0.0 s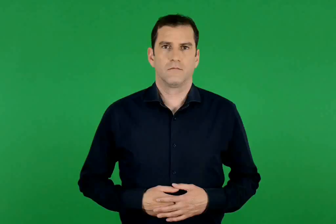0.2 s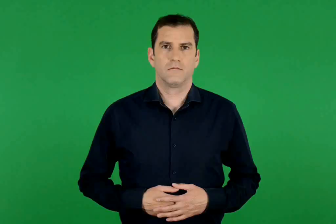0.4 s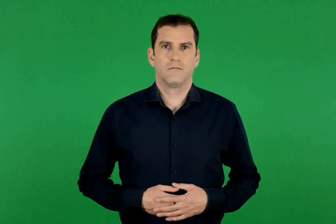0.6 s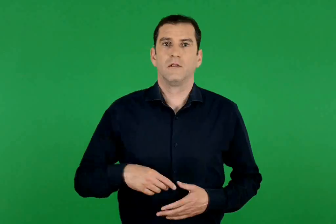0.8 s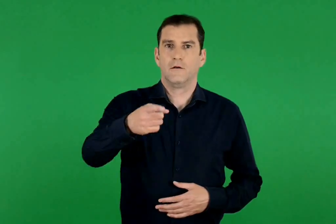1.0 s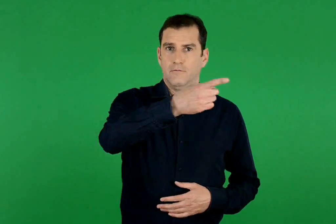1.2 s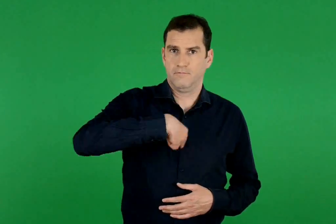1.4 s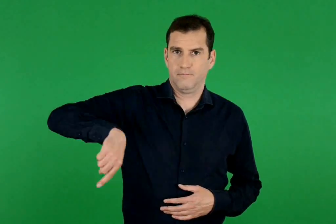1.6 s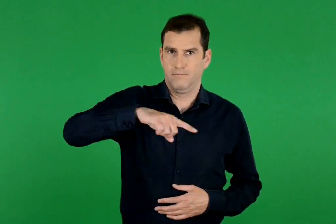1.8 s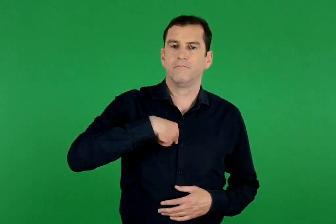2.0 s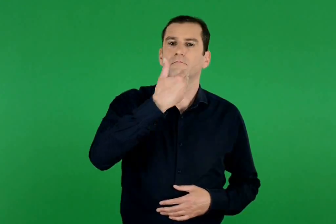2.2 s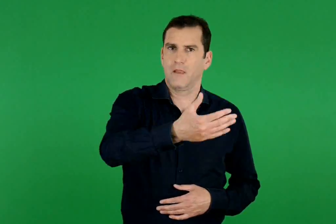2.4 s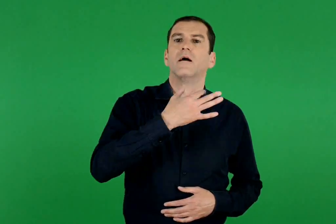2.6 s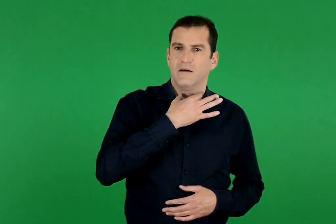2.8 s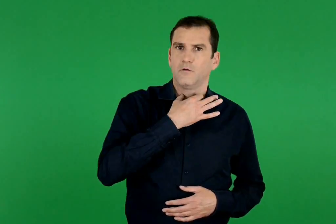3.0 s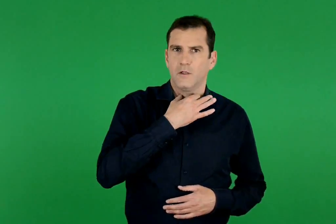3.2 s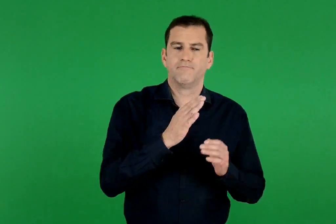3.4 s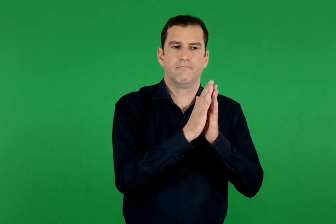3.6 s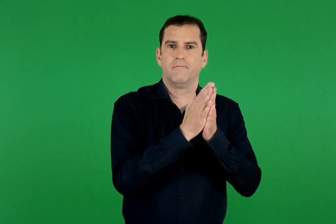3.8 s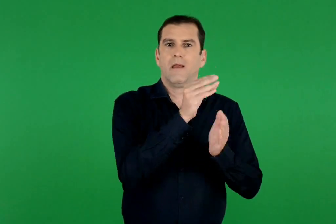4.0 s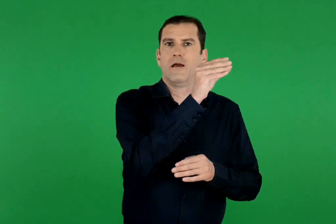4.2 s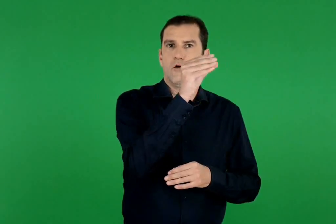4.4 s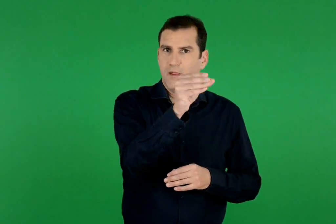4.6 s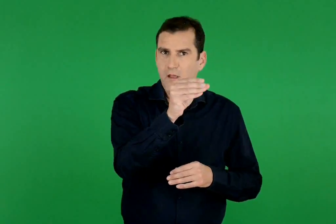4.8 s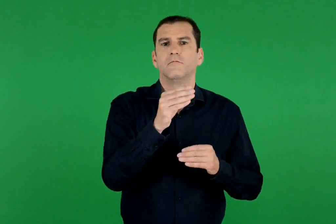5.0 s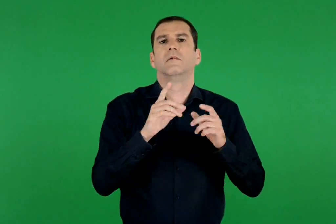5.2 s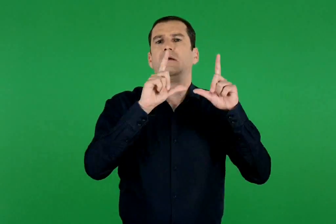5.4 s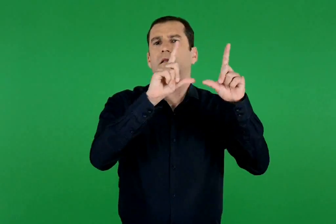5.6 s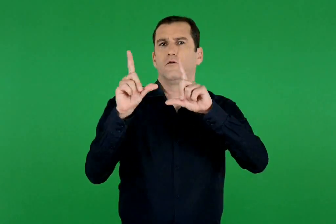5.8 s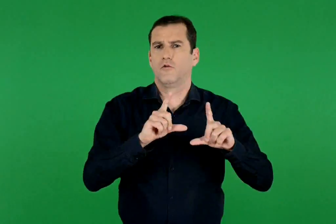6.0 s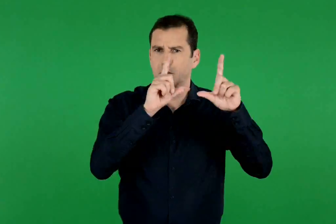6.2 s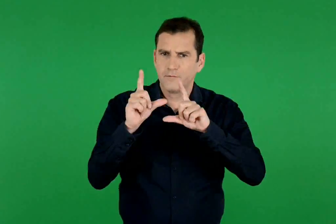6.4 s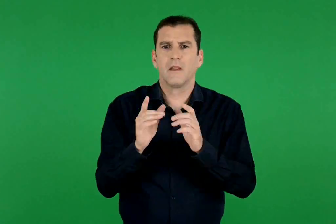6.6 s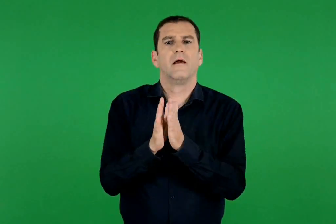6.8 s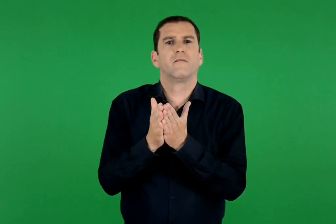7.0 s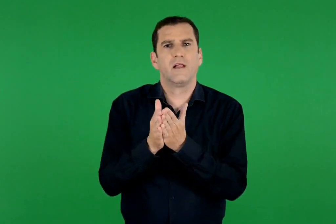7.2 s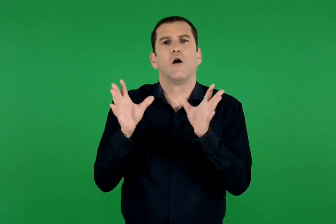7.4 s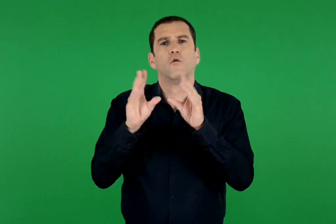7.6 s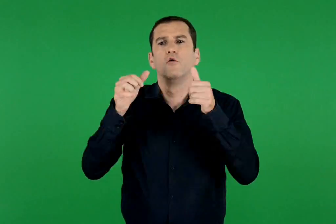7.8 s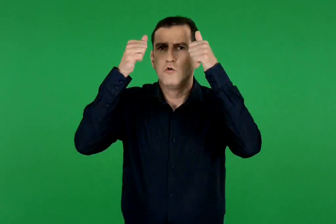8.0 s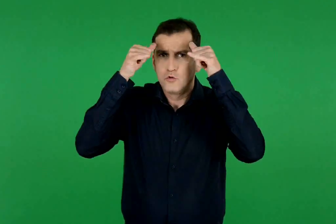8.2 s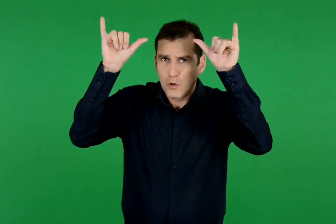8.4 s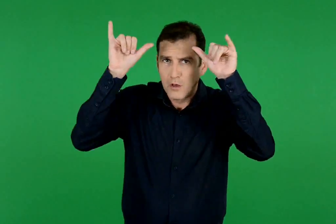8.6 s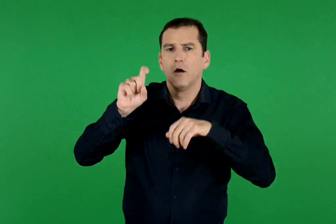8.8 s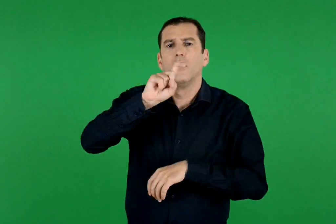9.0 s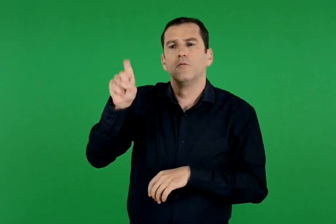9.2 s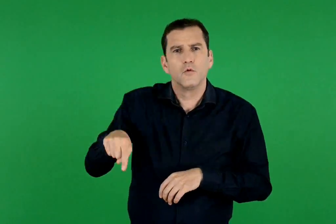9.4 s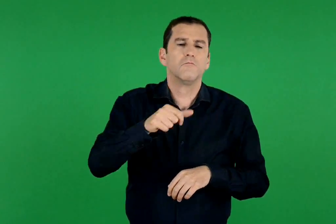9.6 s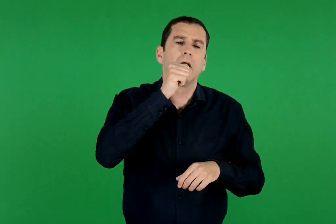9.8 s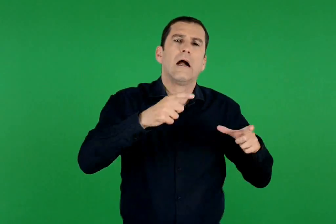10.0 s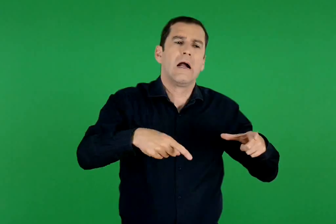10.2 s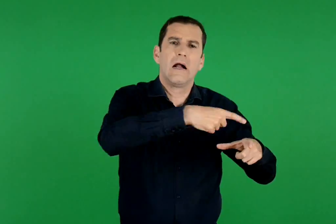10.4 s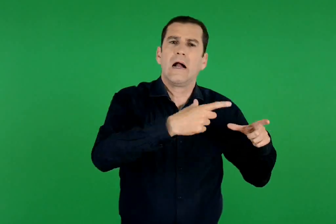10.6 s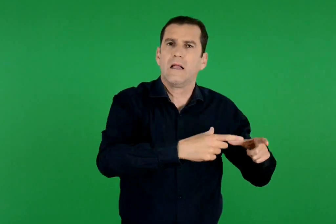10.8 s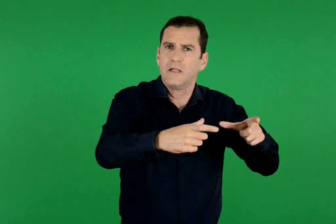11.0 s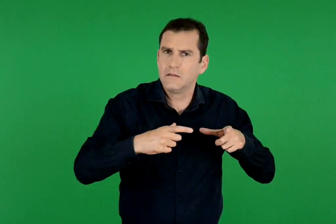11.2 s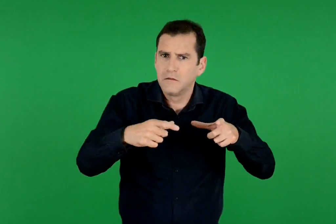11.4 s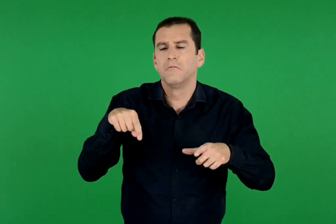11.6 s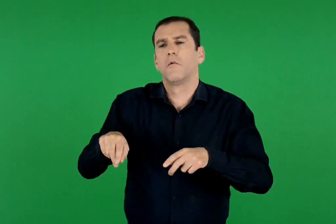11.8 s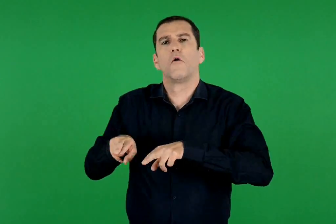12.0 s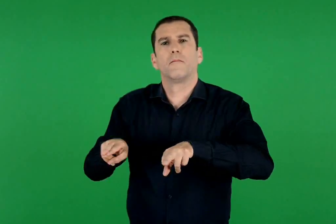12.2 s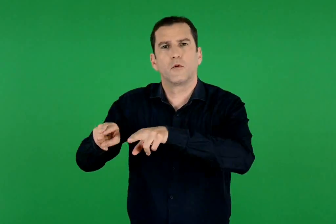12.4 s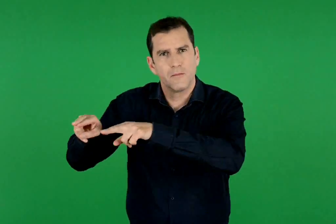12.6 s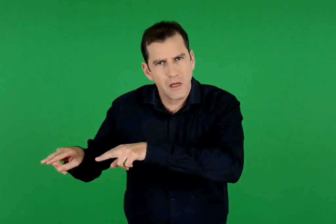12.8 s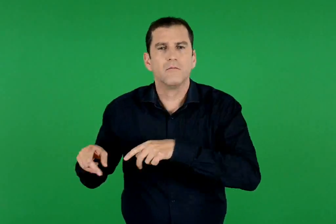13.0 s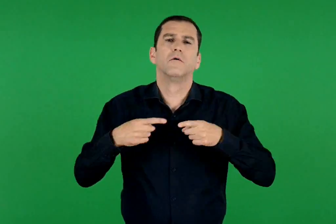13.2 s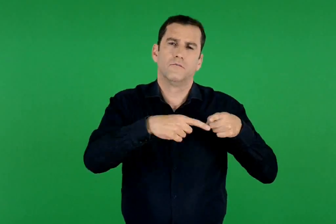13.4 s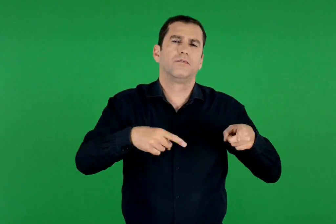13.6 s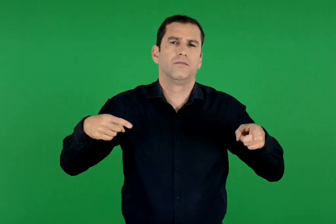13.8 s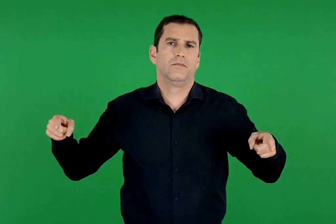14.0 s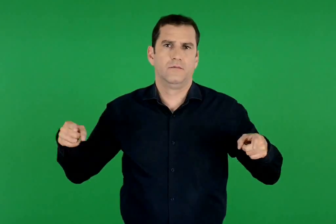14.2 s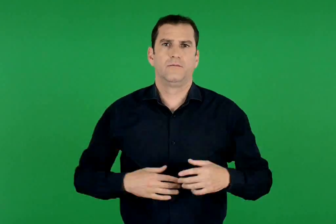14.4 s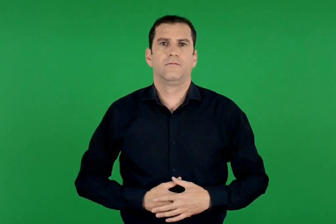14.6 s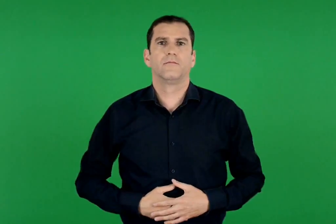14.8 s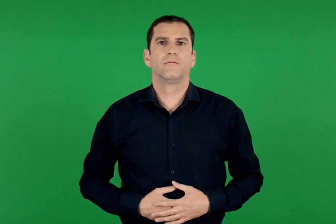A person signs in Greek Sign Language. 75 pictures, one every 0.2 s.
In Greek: θα χρειαστούμε εγκυκλοπαίδεια , εικόνες , βιβλία για τα ζώα που ζουν στις λίμνες και στα ποτάμια κ.ά
